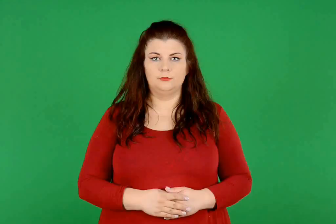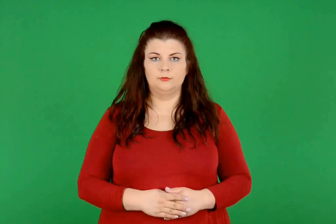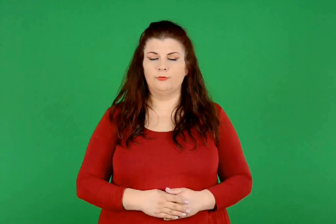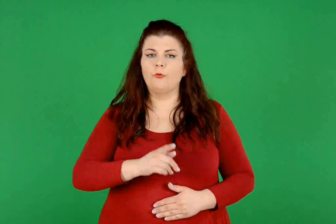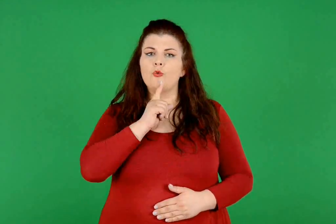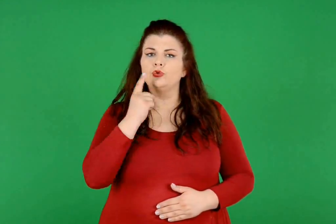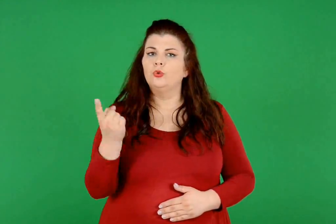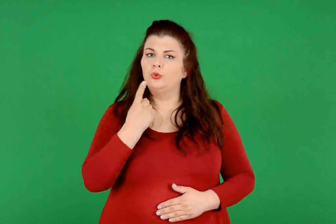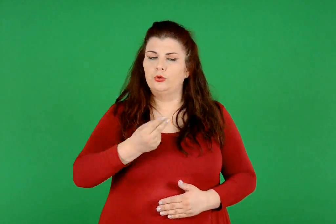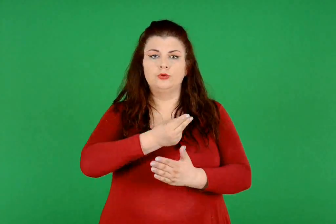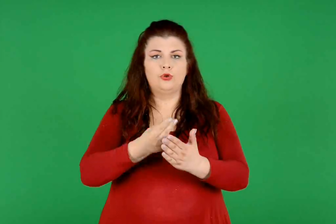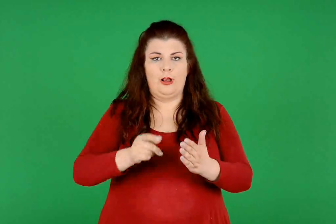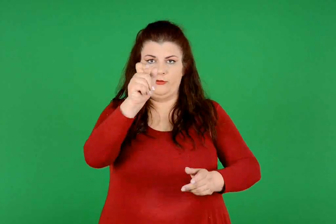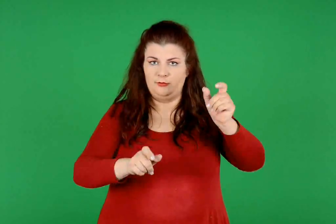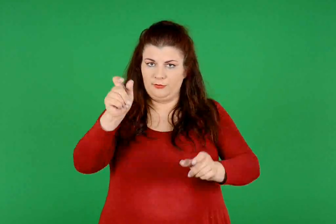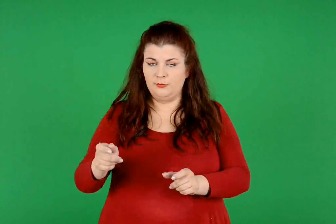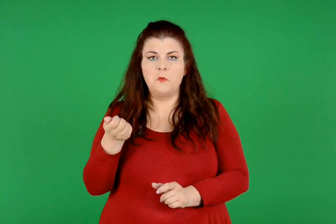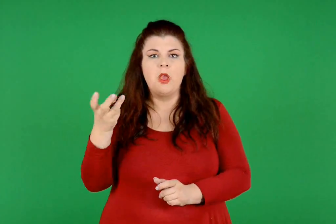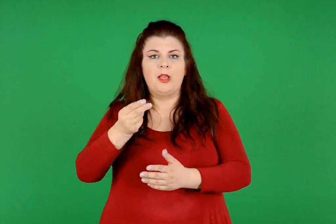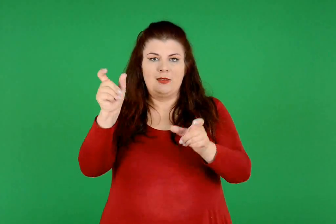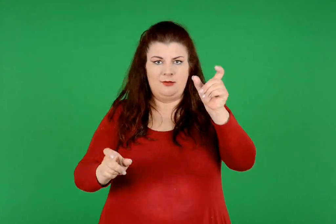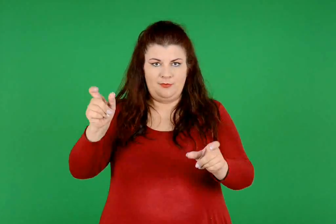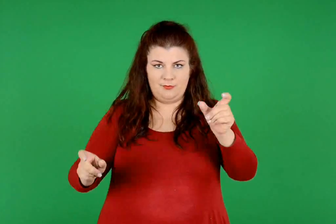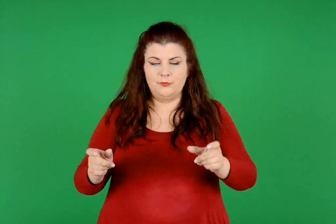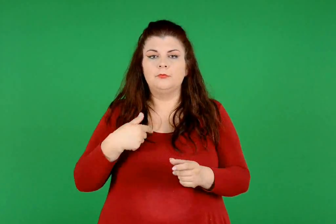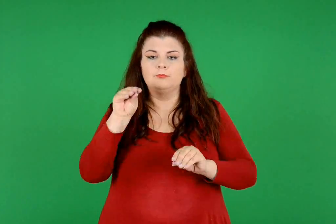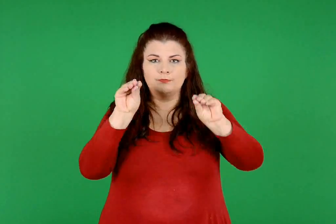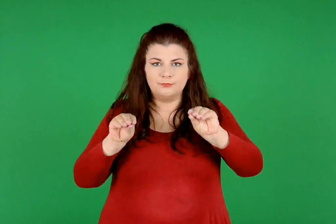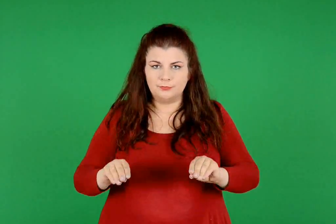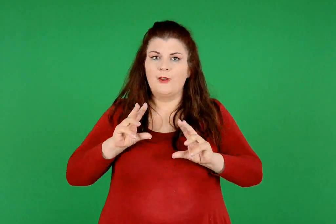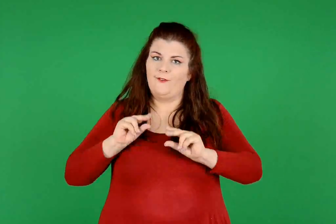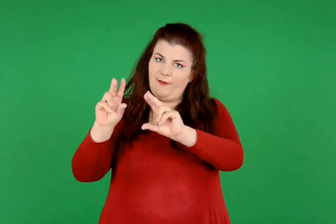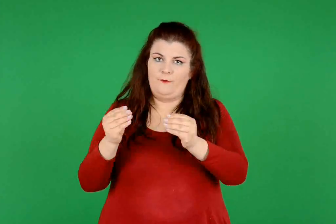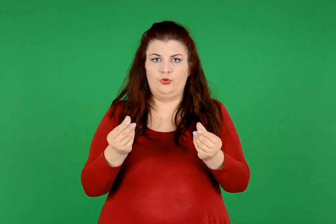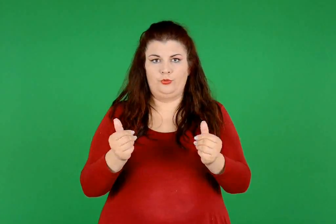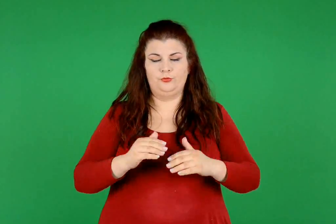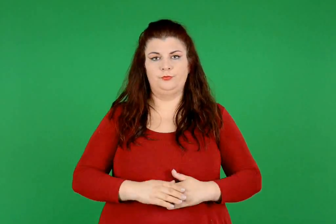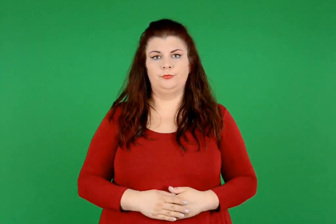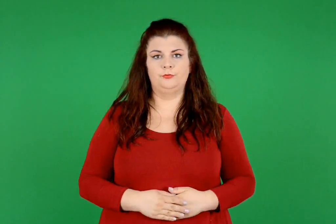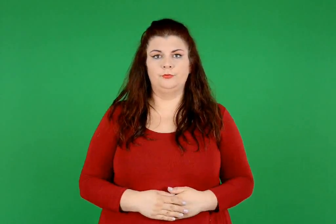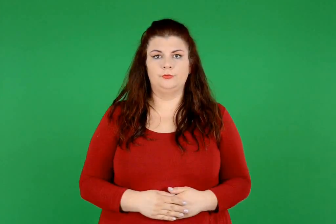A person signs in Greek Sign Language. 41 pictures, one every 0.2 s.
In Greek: συμπληρώνω αυτό που κάνουν οι ζωγράφοι και οι μαθηματικοί
